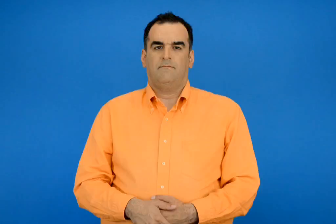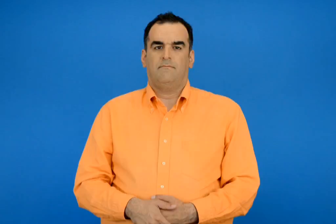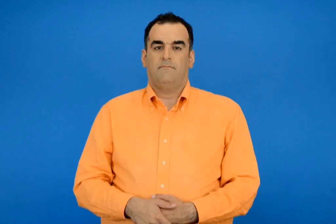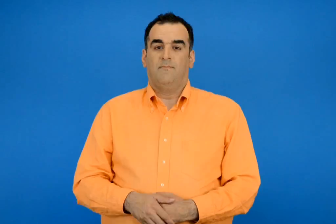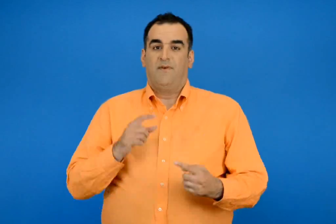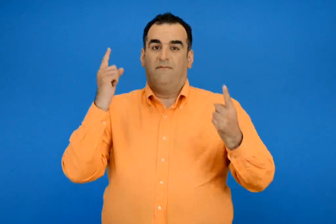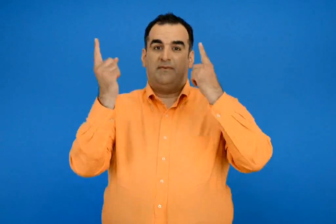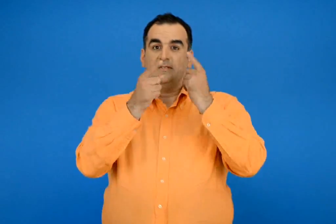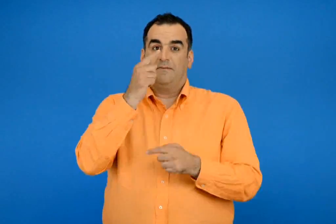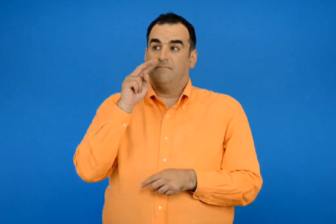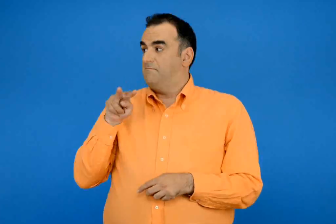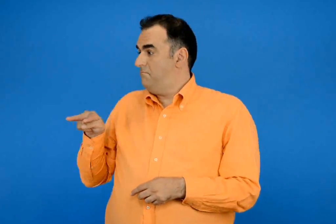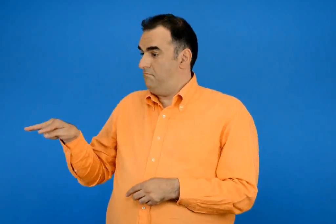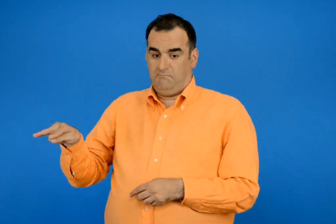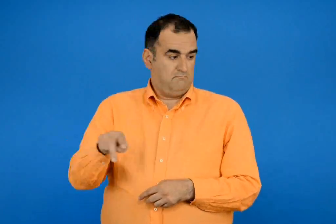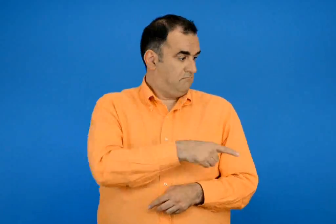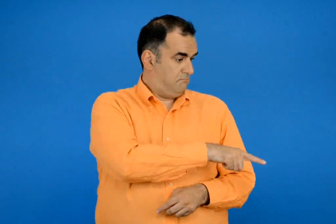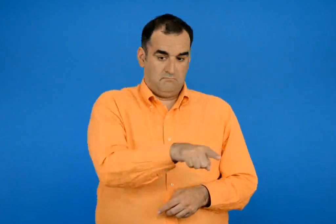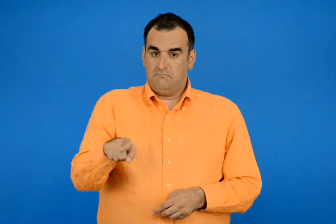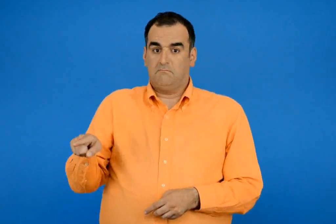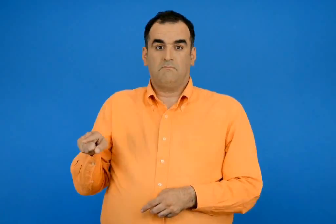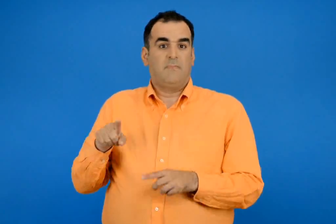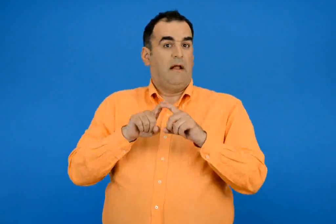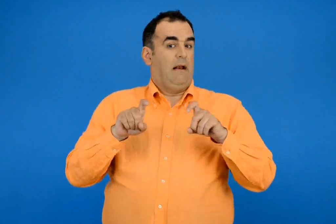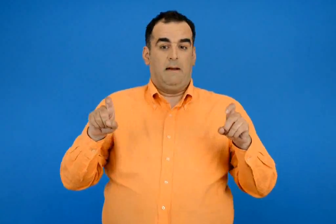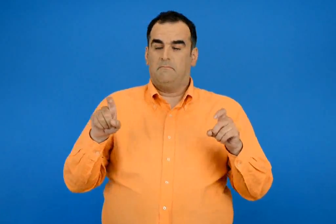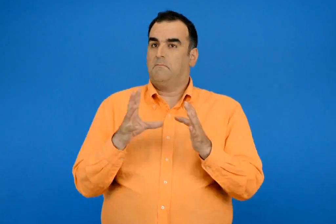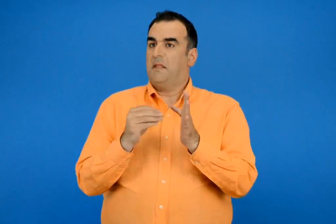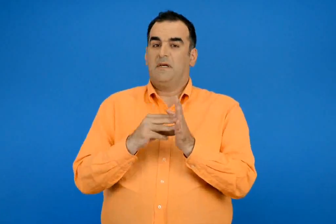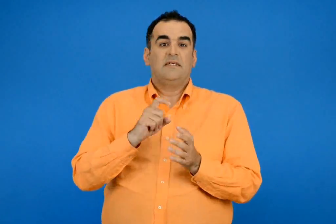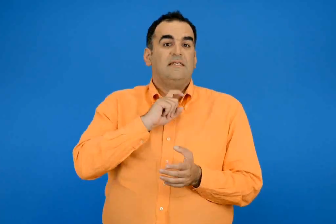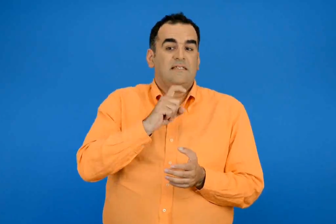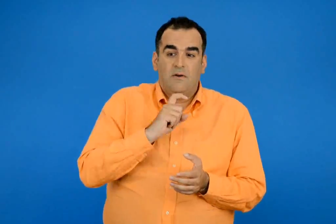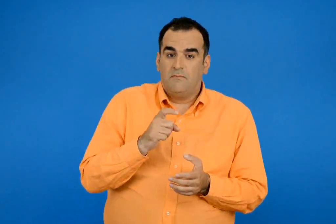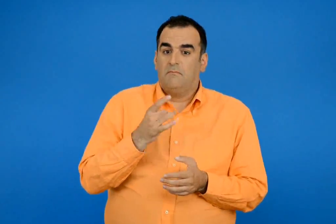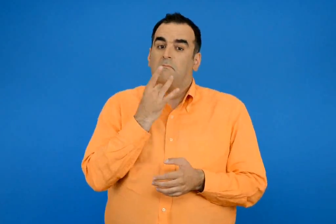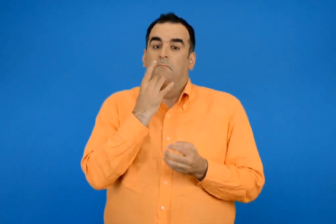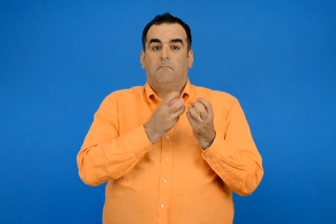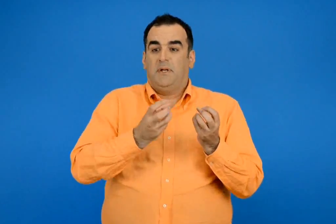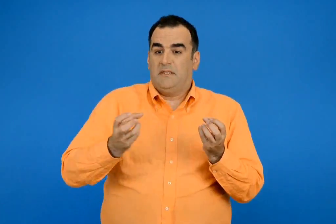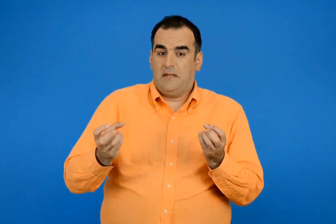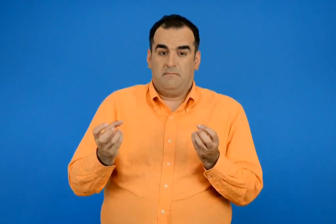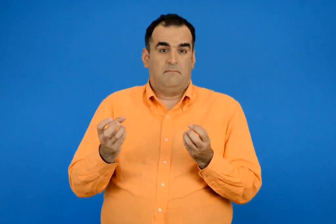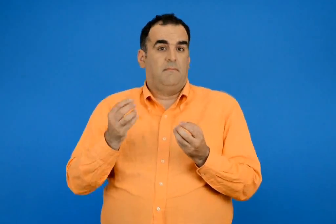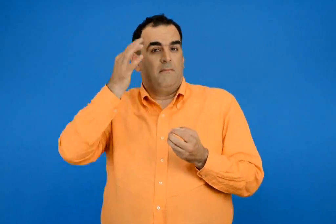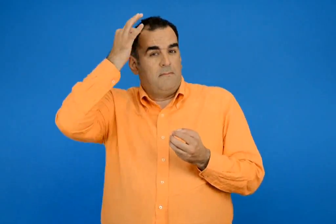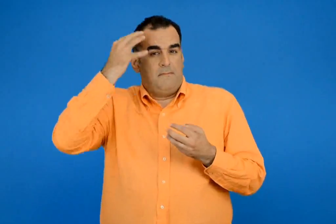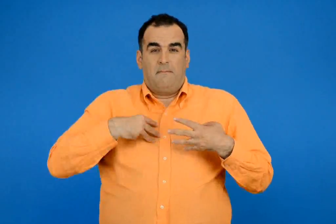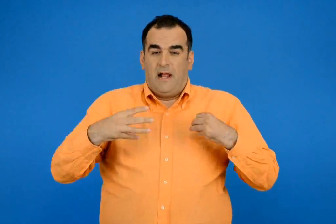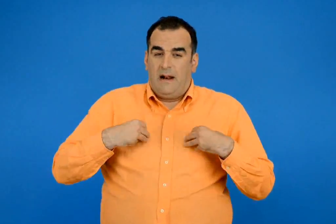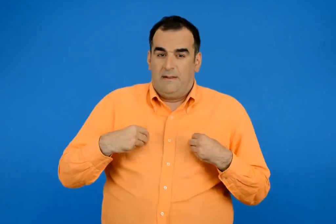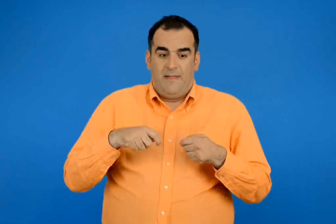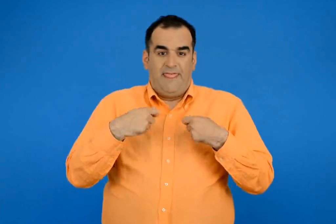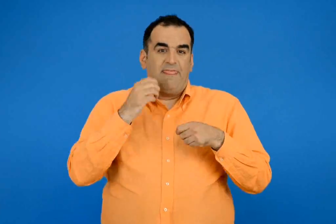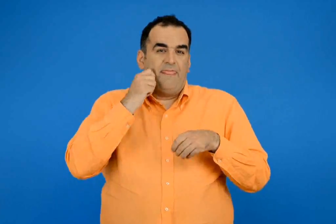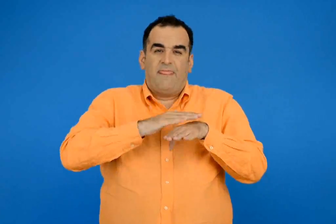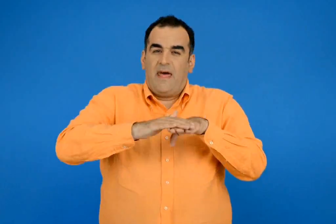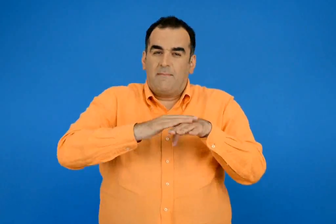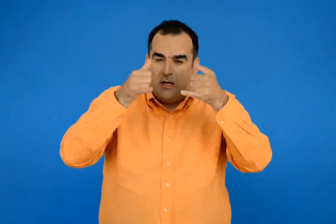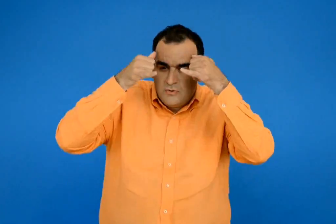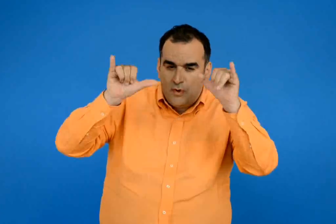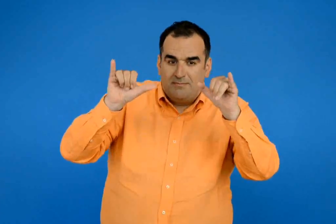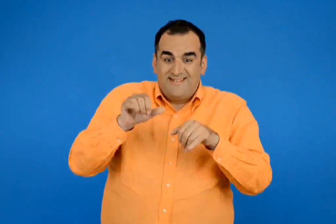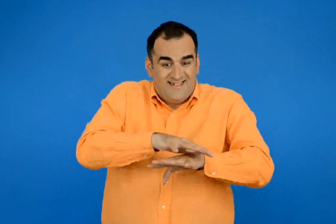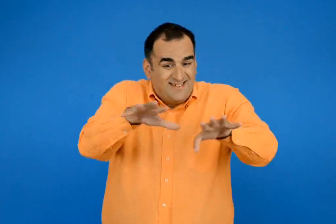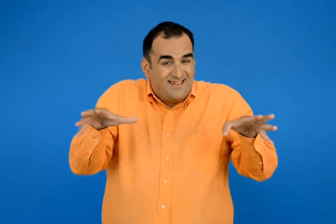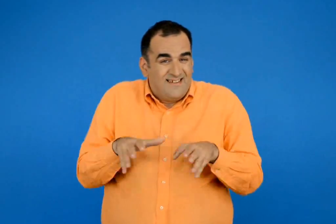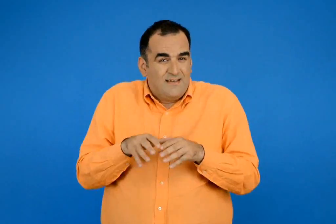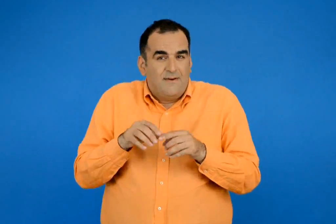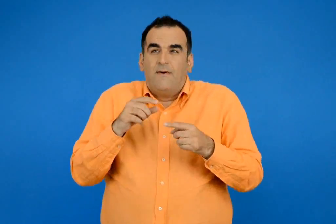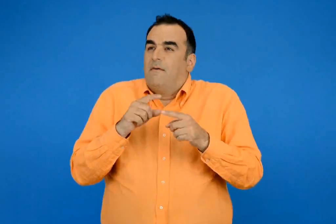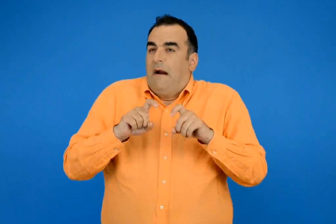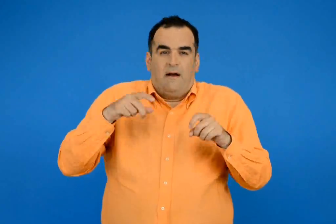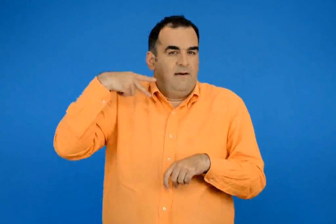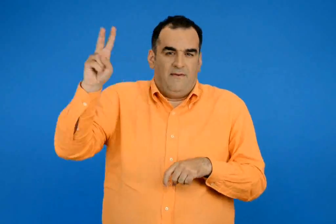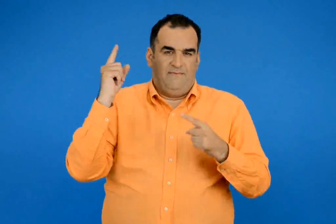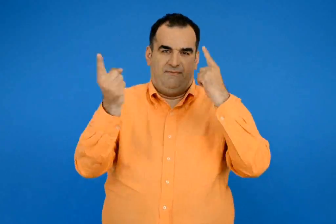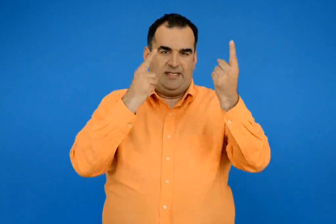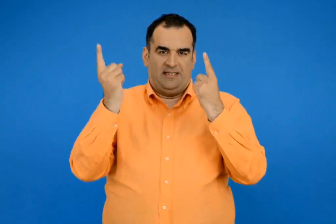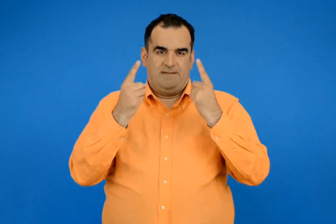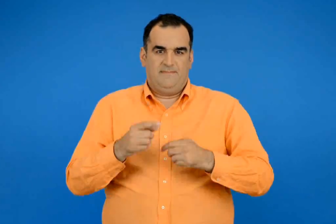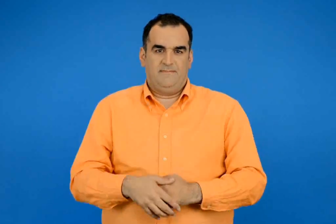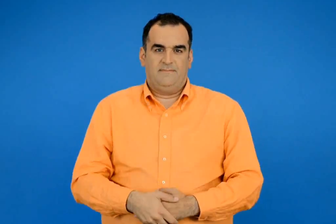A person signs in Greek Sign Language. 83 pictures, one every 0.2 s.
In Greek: τα υλικά προέρχονται από τη φύση γύρω μας όπως το ξύλο η πετρά το μαλλί το δέρμα των ζωών αυτά είναι φυσικά υλικά
